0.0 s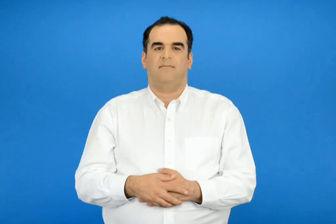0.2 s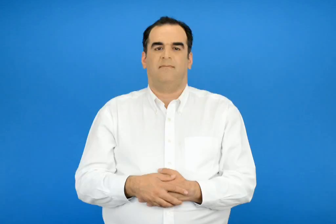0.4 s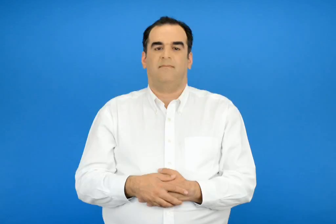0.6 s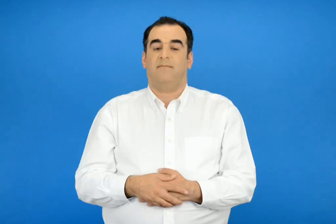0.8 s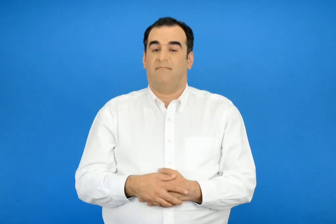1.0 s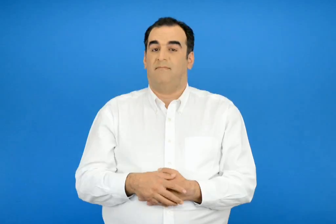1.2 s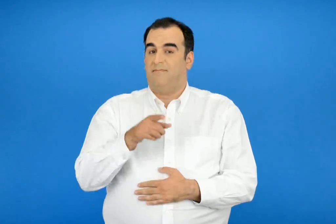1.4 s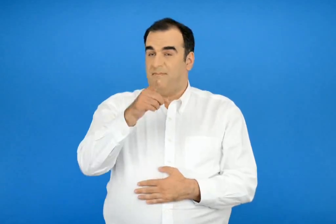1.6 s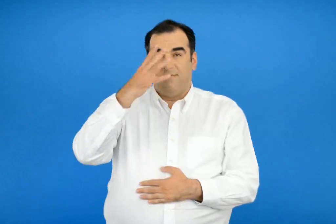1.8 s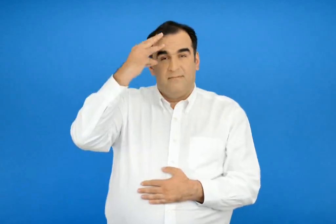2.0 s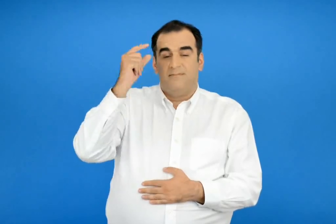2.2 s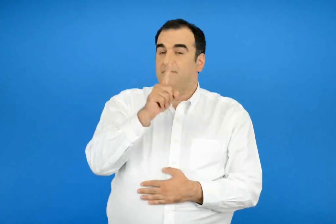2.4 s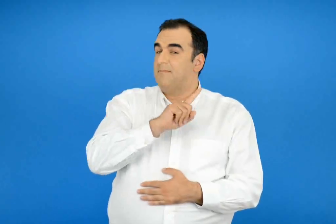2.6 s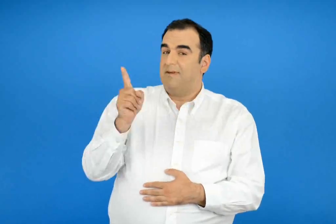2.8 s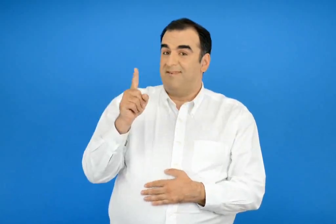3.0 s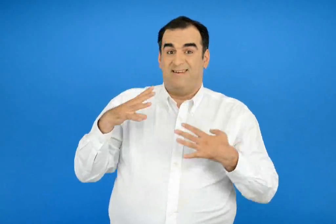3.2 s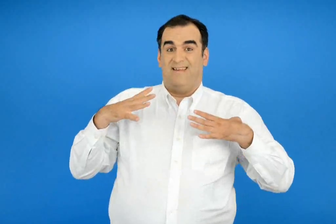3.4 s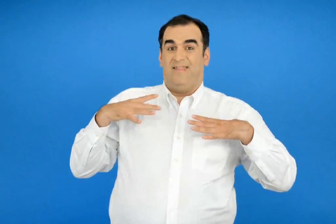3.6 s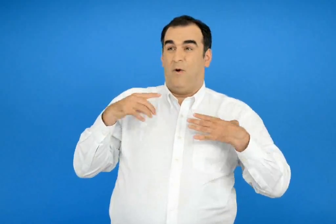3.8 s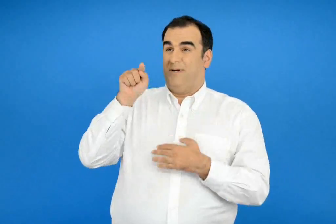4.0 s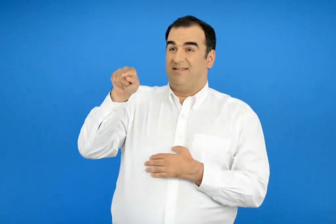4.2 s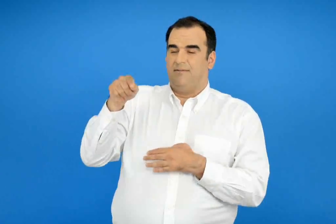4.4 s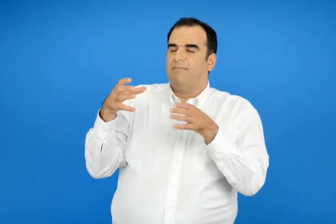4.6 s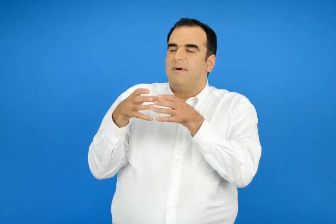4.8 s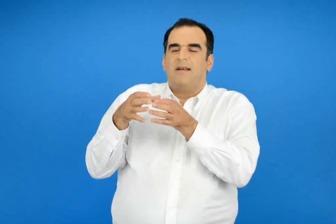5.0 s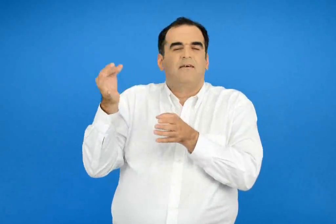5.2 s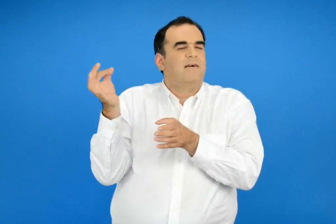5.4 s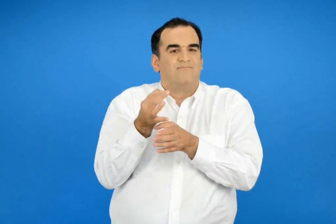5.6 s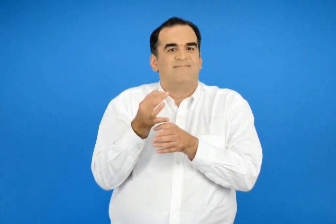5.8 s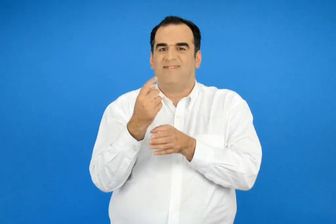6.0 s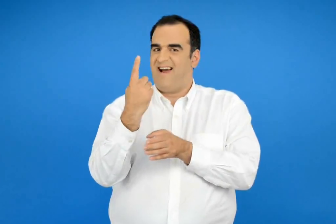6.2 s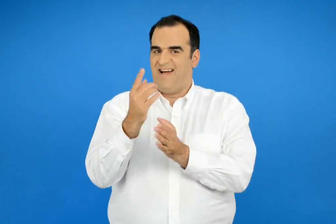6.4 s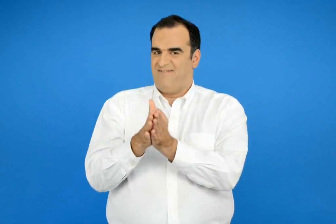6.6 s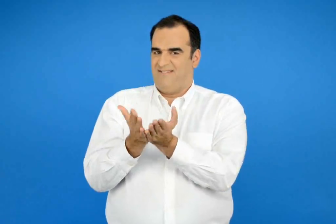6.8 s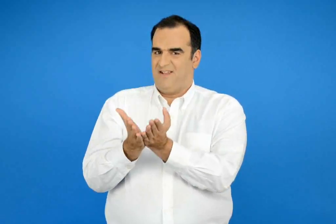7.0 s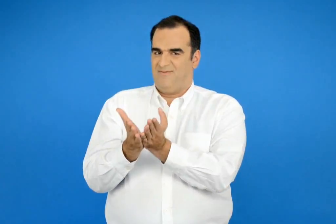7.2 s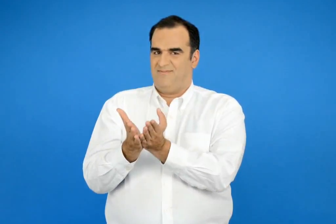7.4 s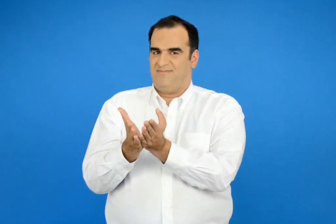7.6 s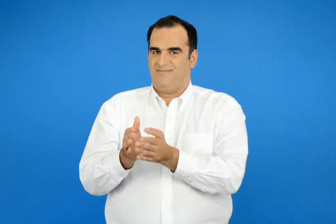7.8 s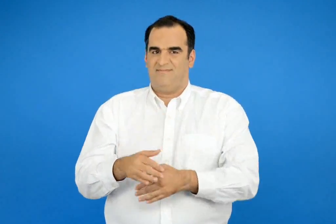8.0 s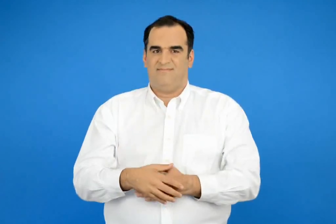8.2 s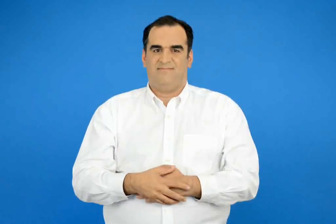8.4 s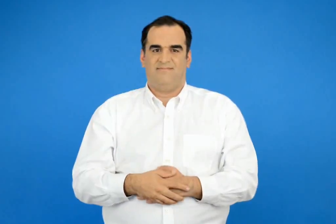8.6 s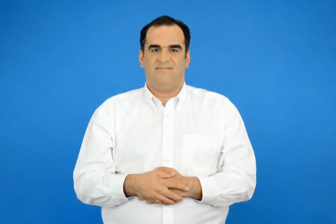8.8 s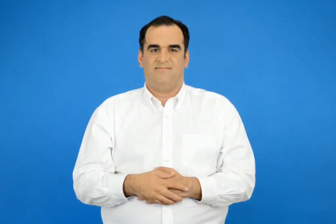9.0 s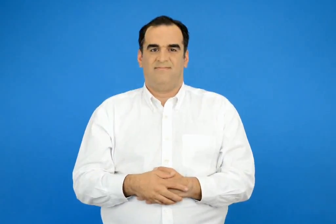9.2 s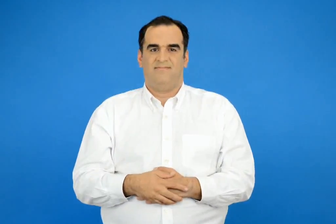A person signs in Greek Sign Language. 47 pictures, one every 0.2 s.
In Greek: και μην ξεχνάς ότι η καλύτερη συντροφιά στις διακοπές είναι ένα βιβλίο
